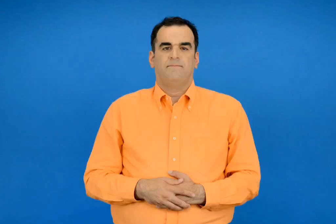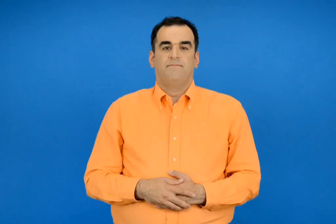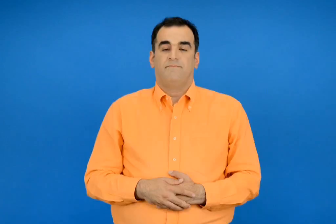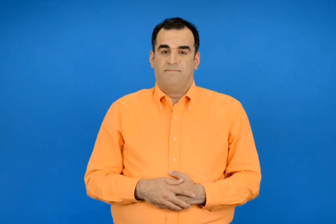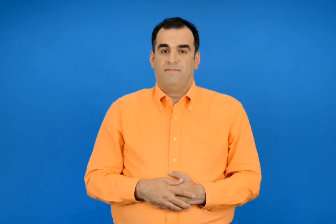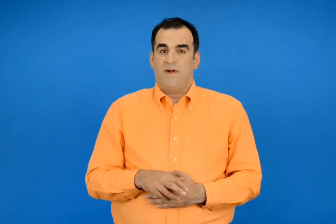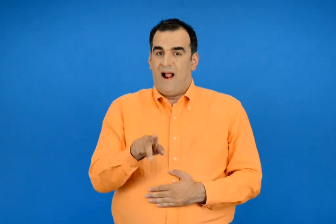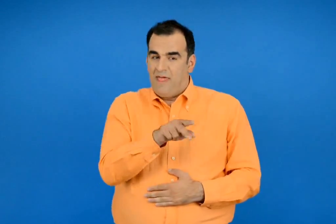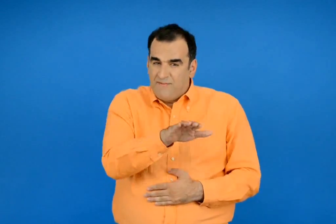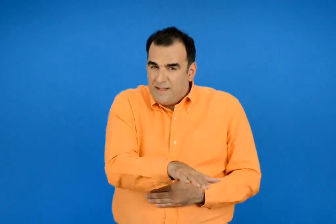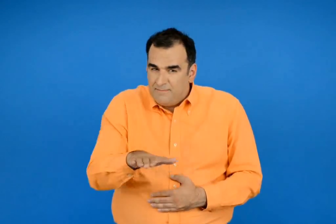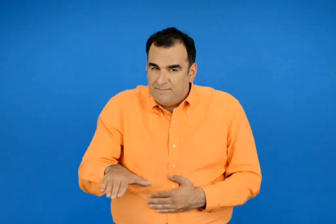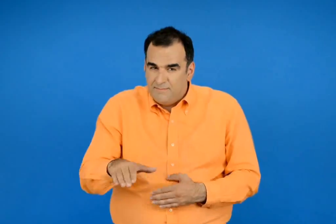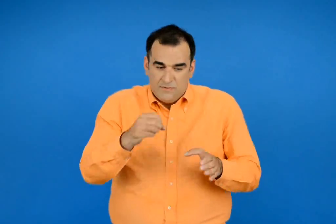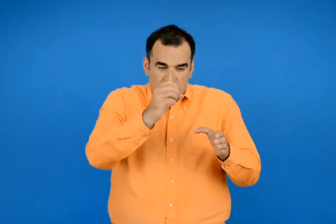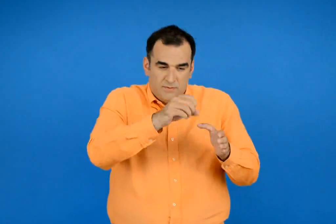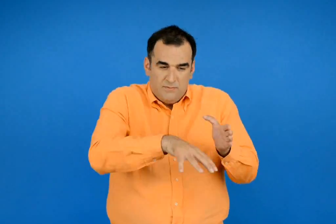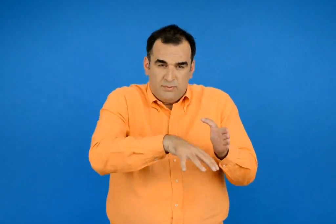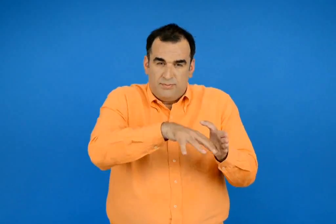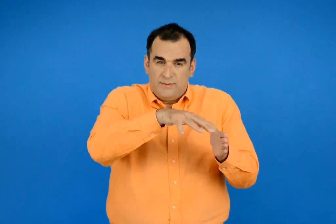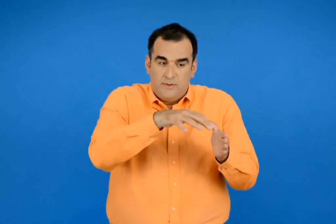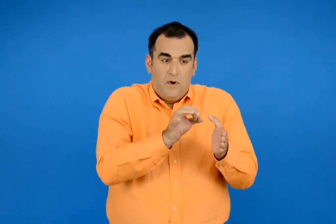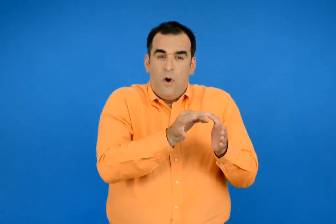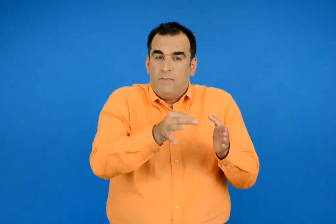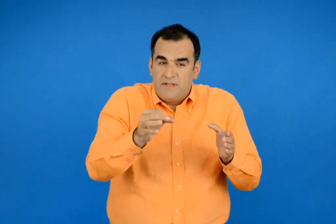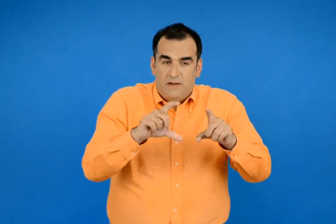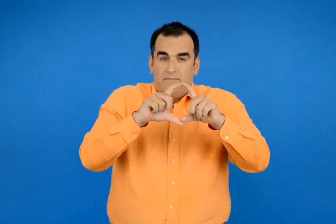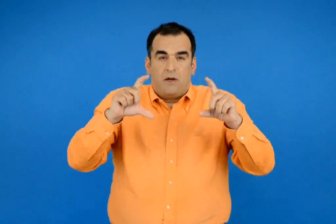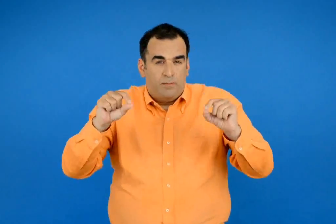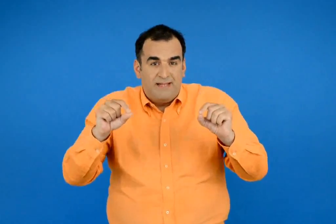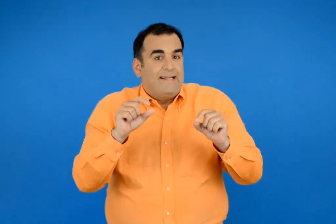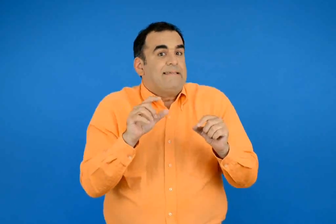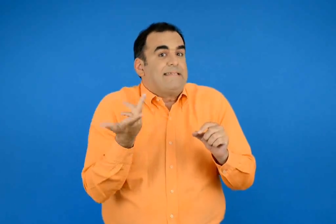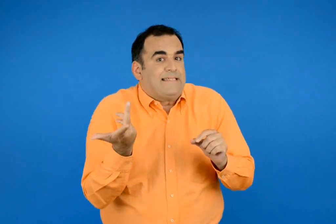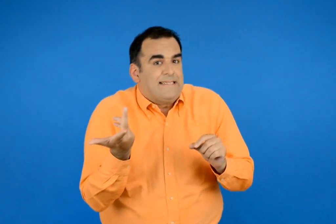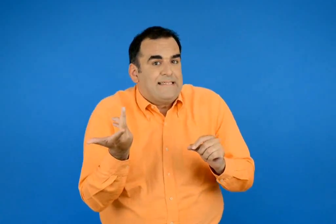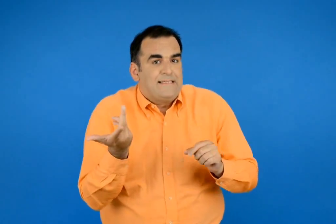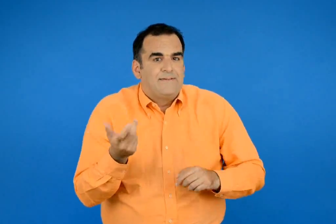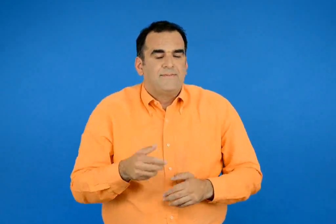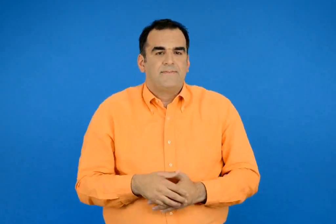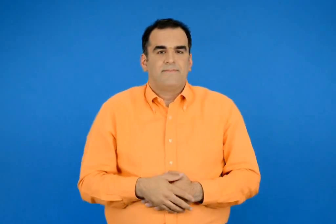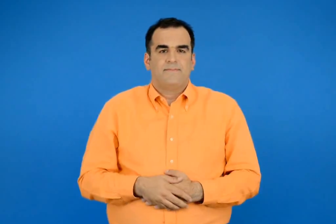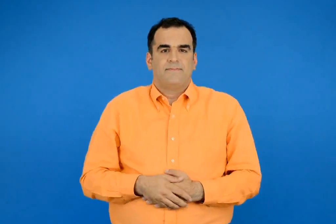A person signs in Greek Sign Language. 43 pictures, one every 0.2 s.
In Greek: τι νομίσματα μπορεί να έχουν τα αδερφάκια στους κουμπαράδες τους ;
